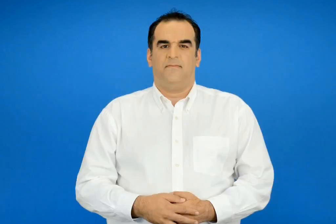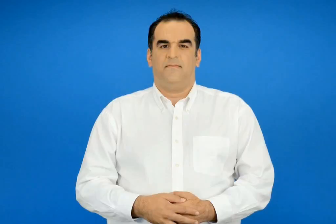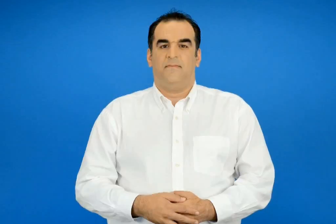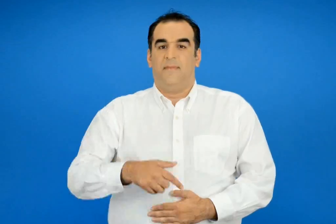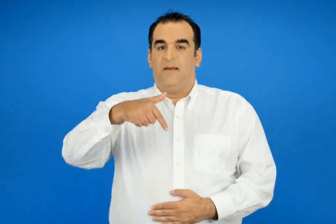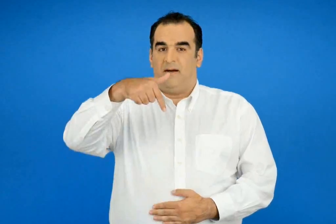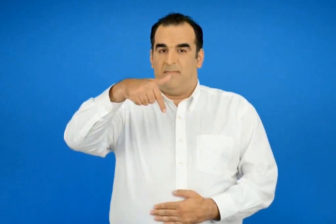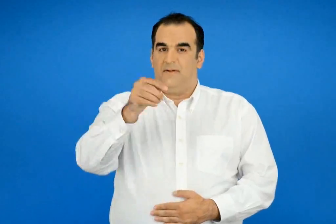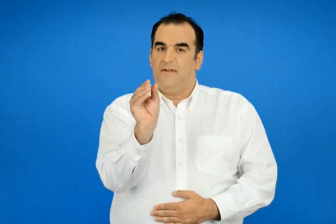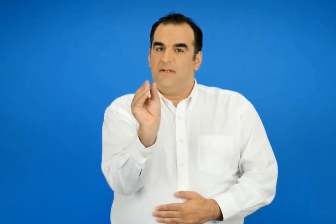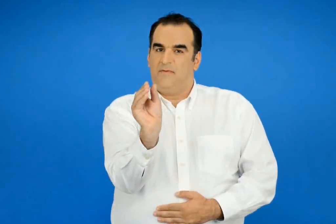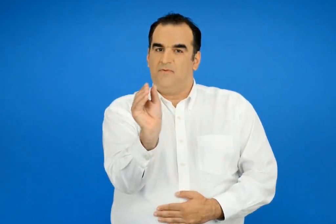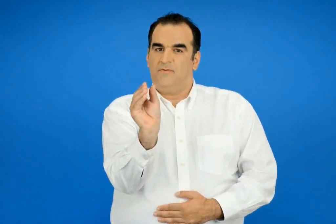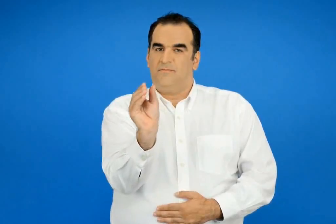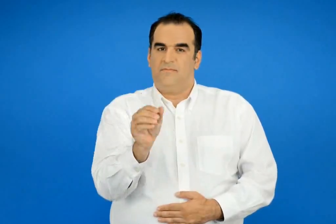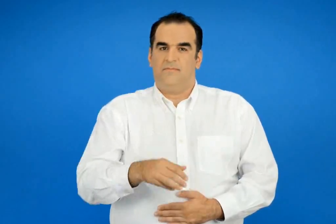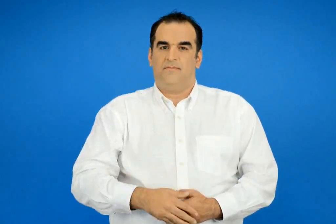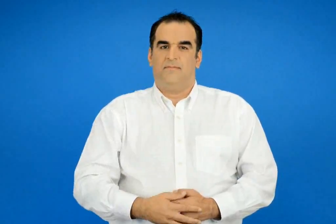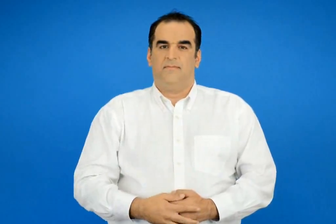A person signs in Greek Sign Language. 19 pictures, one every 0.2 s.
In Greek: γ τεύχος
